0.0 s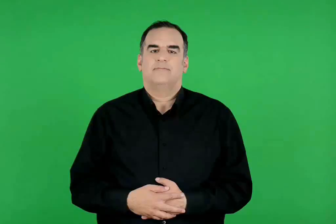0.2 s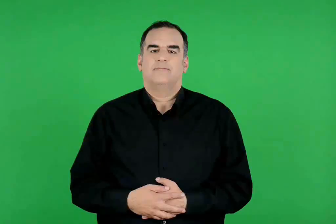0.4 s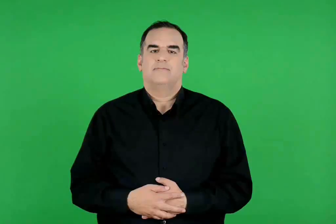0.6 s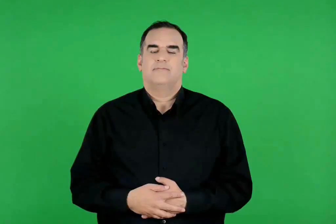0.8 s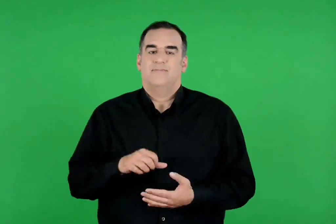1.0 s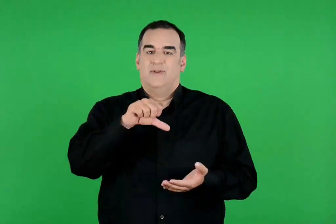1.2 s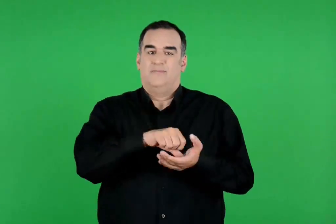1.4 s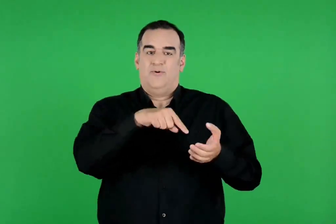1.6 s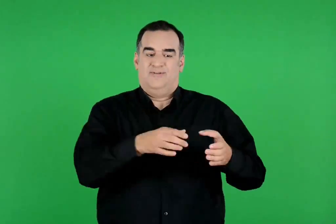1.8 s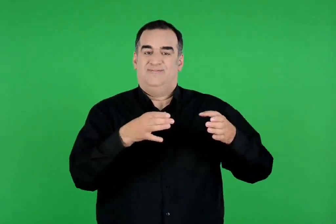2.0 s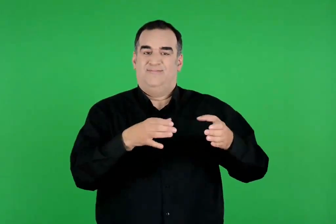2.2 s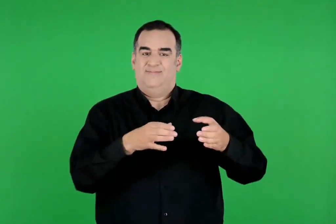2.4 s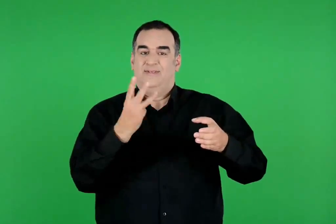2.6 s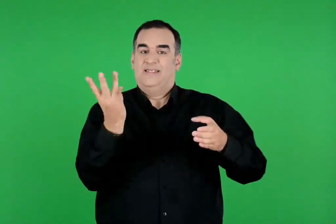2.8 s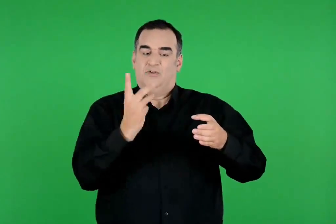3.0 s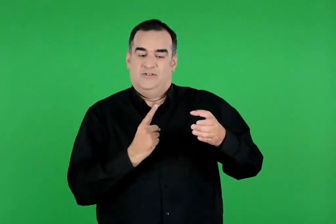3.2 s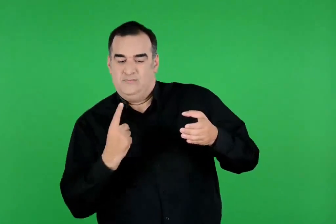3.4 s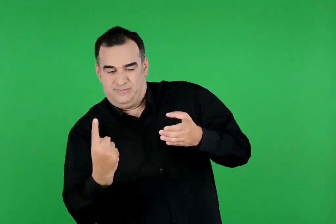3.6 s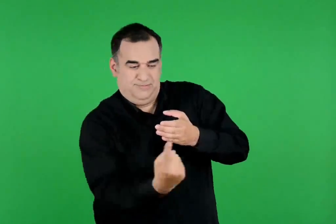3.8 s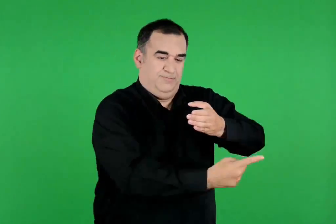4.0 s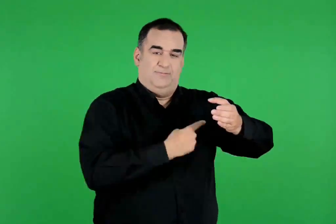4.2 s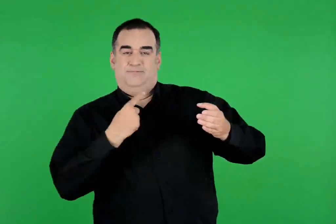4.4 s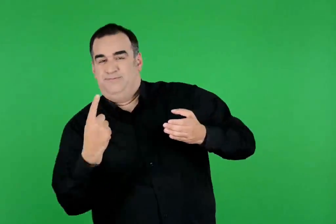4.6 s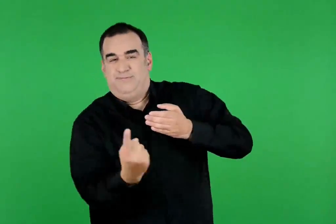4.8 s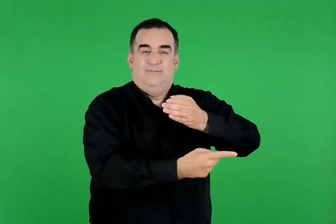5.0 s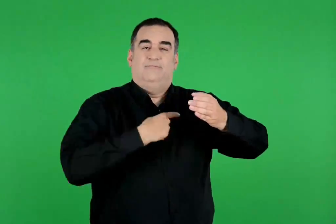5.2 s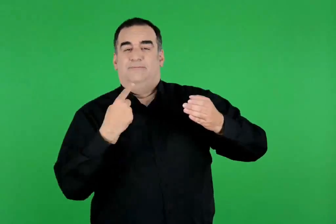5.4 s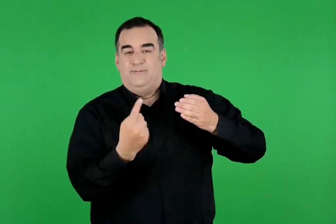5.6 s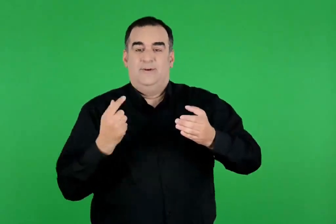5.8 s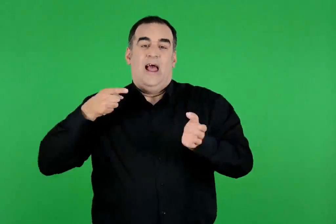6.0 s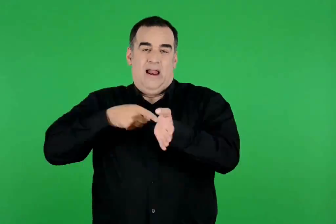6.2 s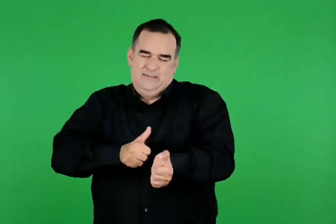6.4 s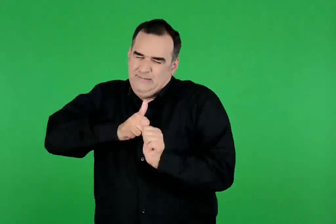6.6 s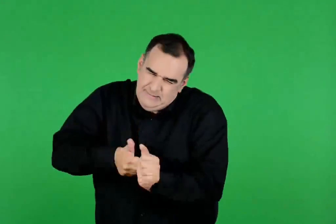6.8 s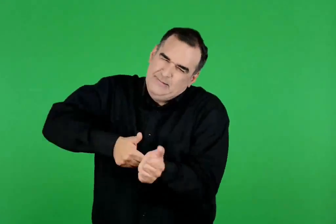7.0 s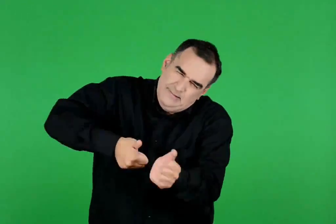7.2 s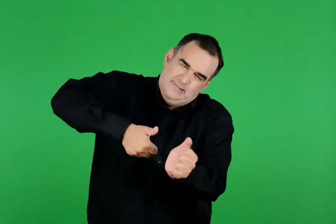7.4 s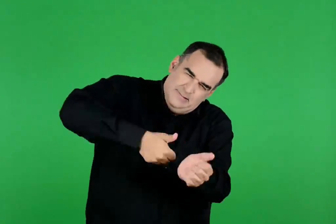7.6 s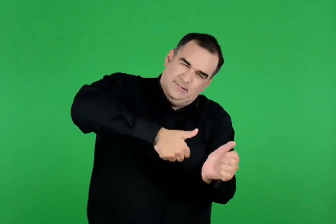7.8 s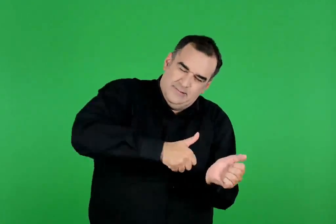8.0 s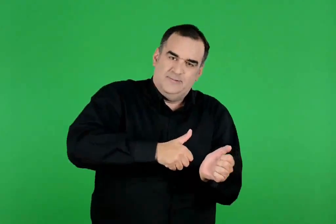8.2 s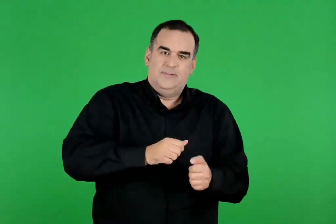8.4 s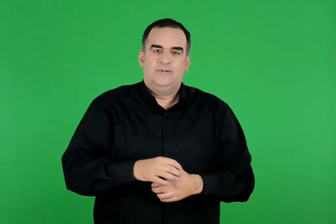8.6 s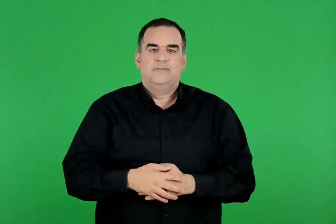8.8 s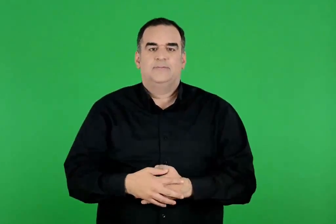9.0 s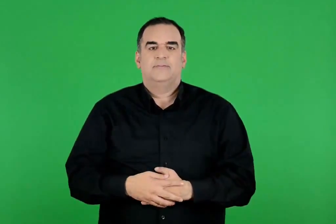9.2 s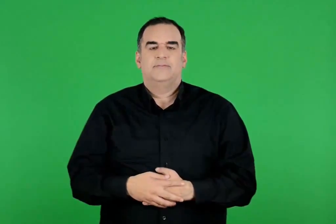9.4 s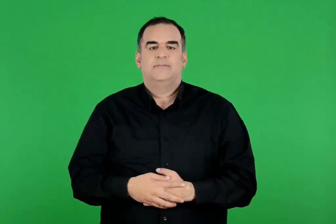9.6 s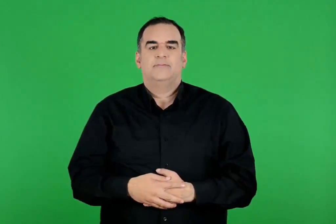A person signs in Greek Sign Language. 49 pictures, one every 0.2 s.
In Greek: τρεις φορές έκανε τον γύρο της πόλης τρέχοντας κι ο αχιλλέας τον κυνηγούσε
